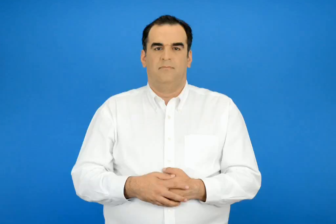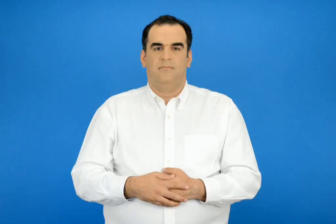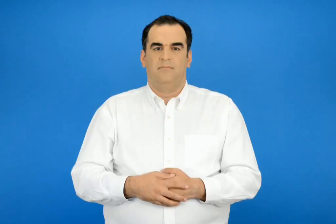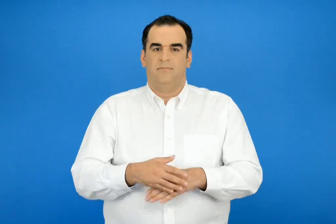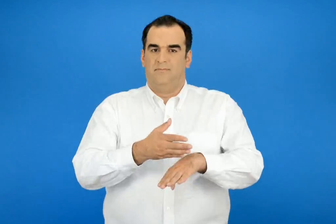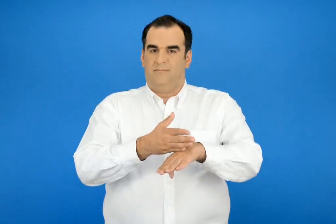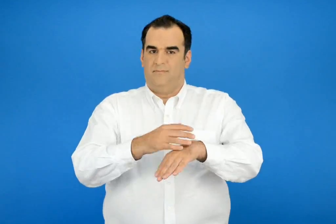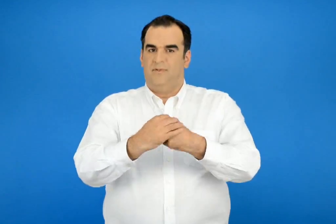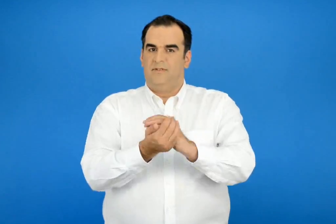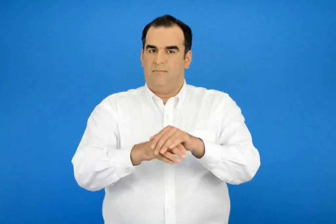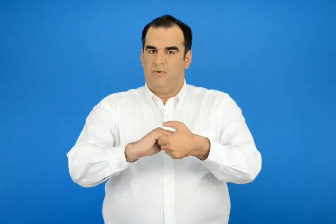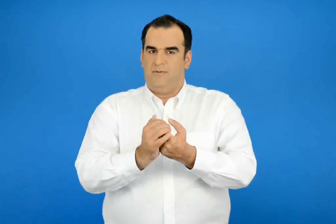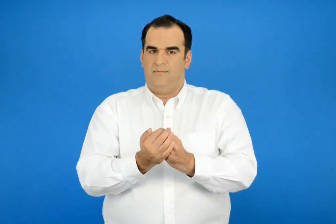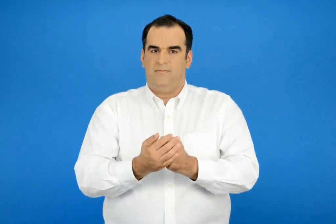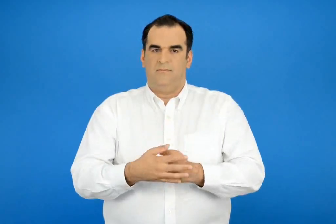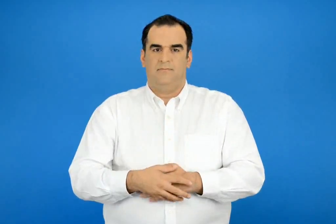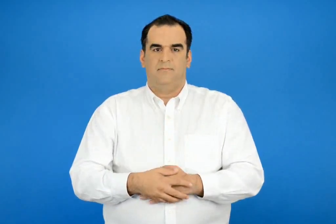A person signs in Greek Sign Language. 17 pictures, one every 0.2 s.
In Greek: σαπούνι
